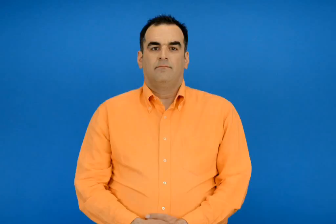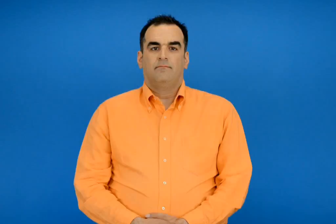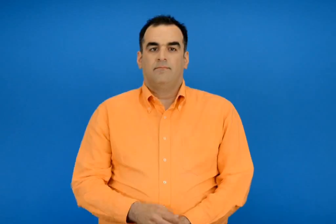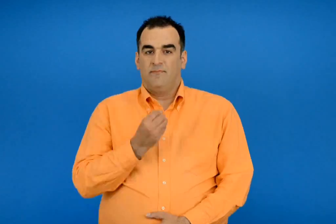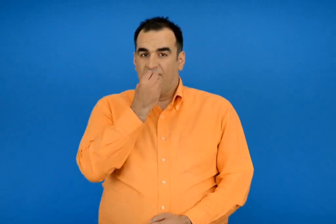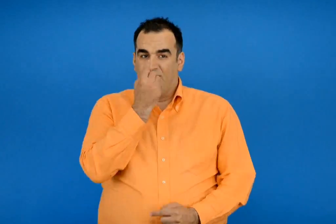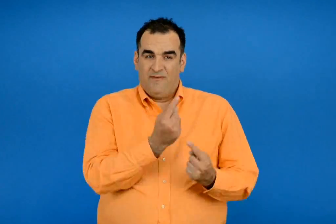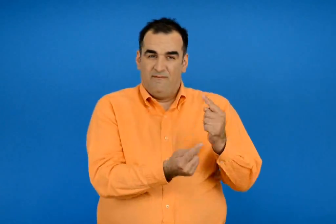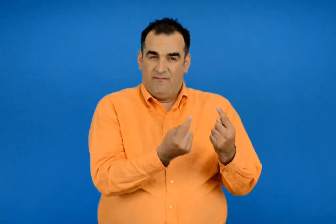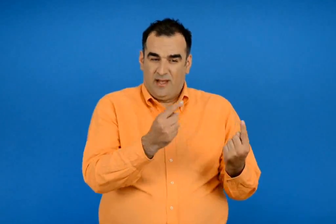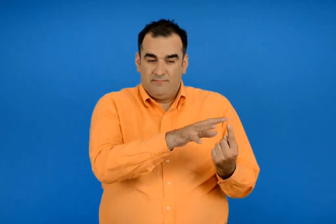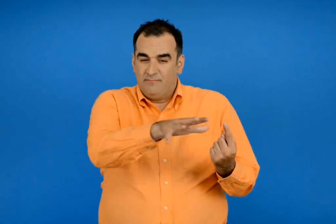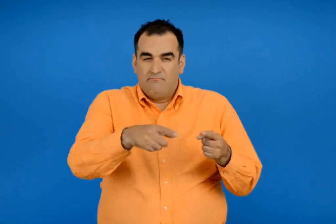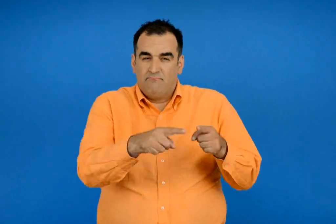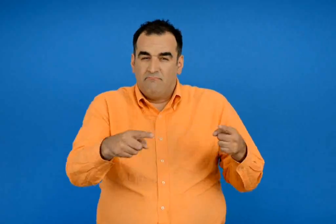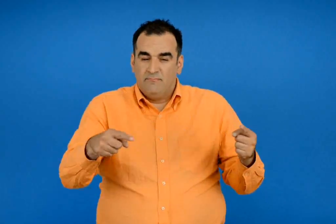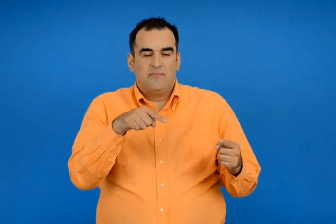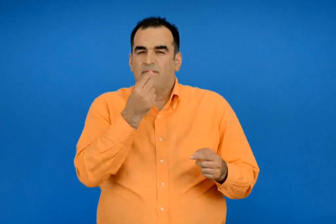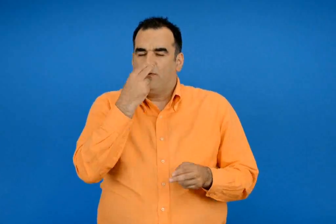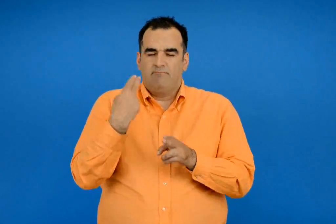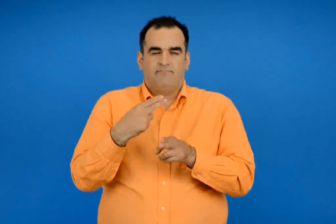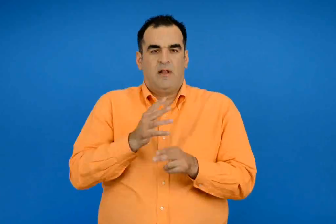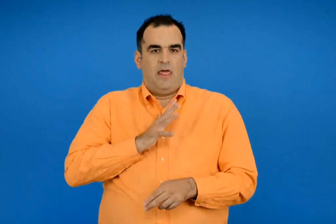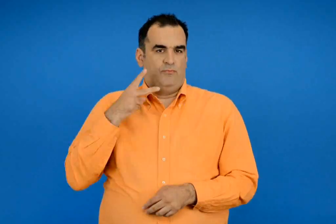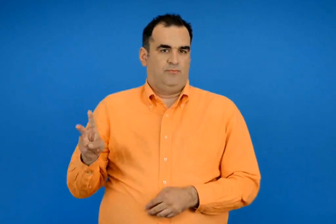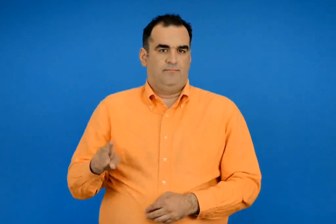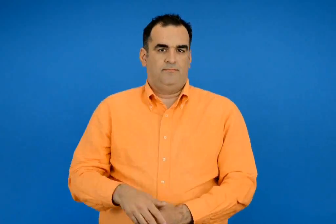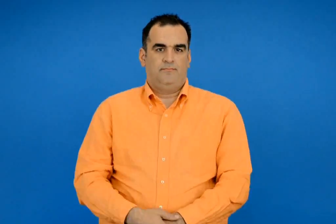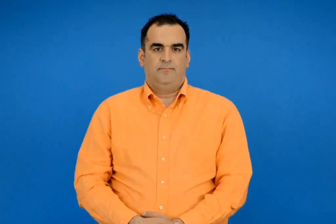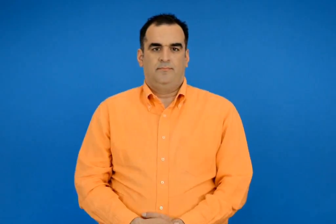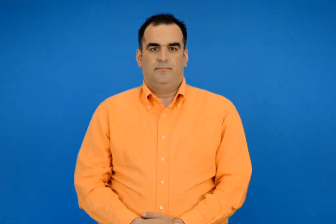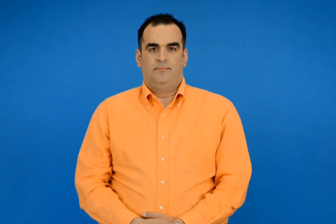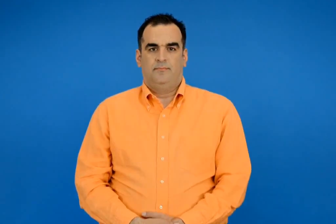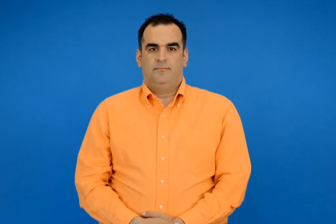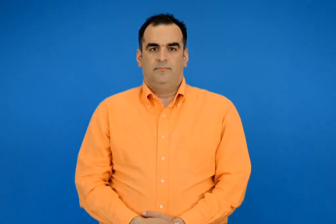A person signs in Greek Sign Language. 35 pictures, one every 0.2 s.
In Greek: βασικό μέρος της διατροφής των ανθρώπων είναι τα φυτά και τα προϊόντα τους
